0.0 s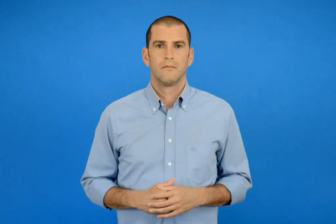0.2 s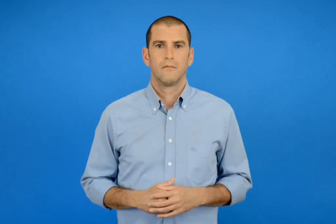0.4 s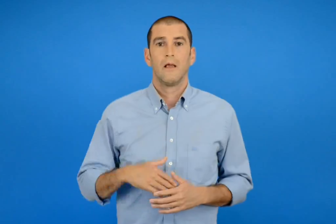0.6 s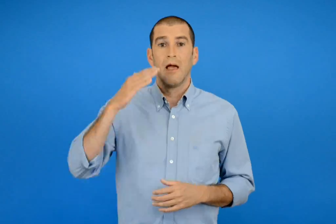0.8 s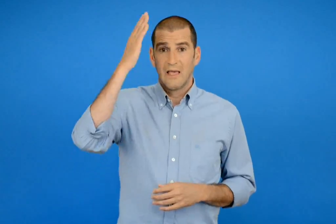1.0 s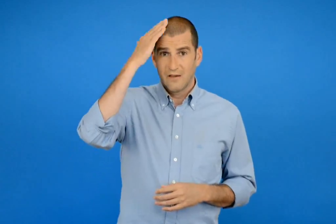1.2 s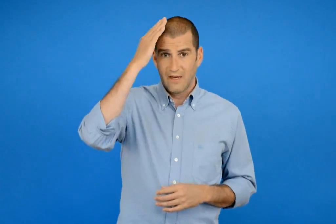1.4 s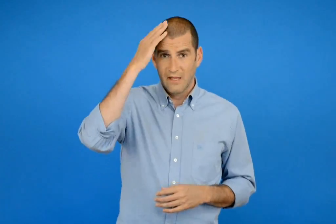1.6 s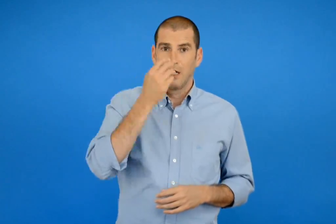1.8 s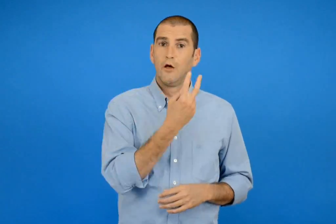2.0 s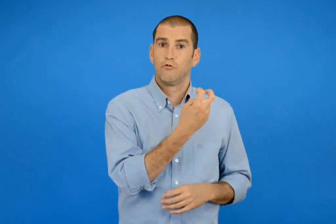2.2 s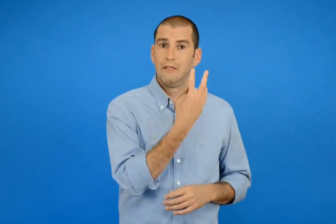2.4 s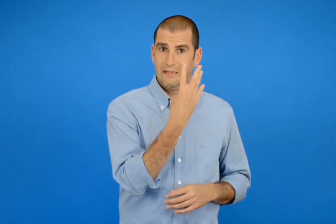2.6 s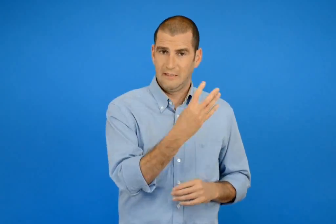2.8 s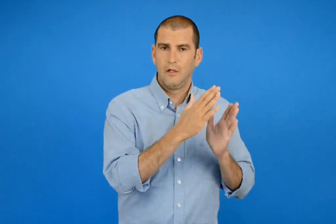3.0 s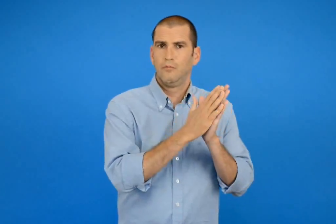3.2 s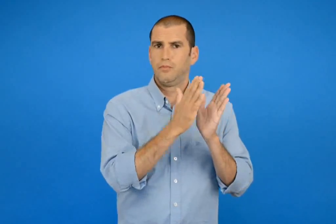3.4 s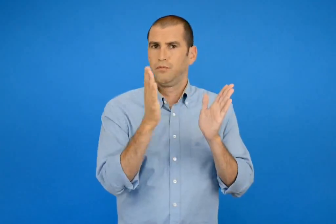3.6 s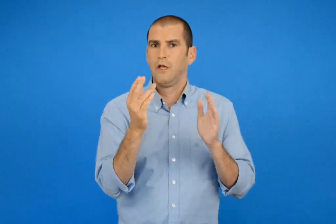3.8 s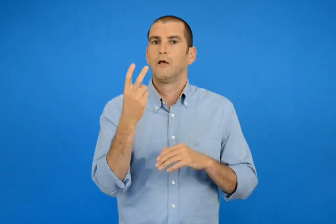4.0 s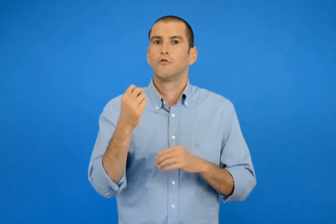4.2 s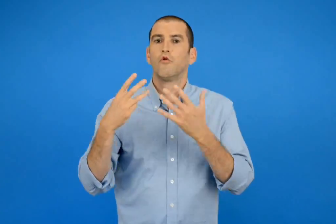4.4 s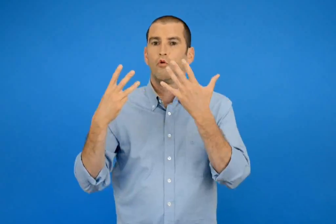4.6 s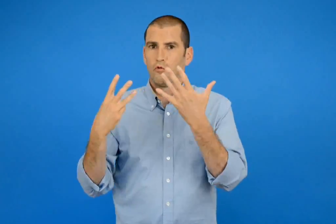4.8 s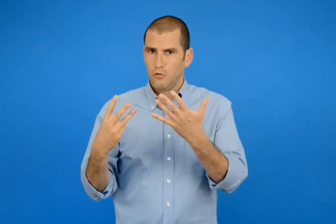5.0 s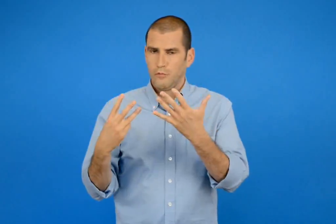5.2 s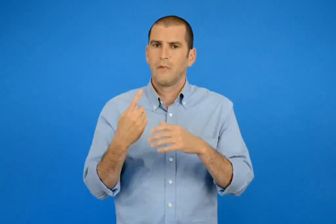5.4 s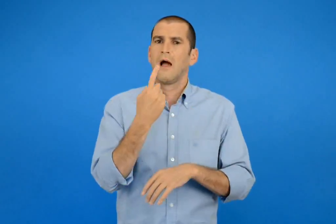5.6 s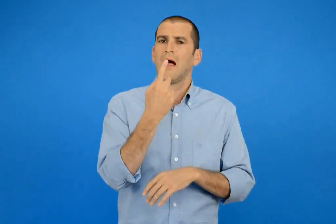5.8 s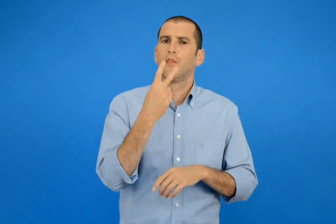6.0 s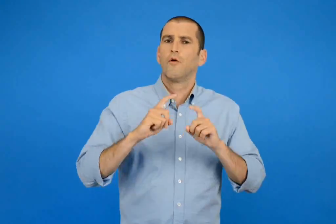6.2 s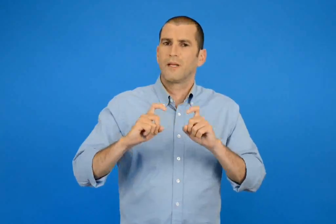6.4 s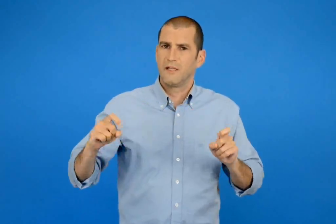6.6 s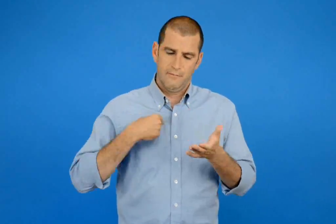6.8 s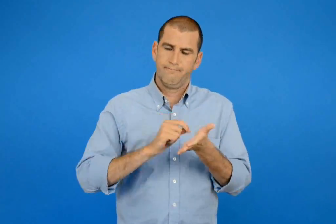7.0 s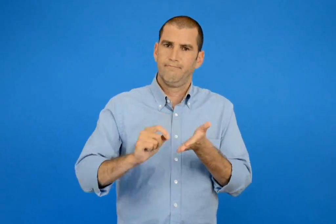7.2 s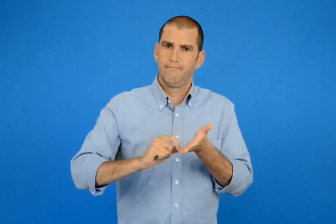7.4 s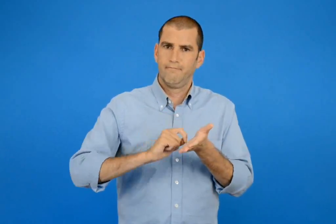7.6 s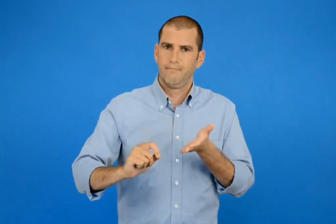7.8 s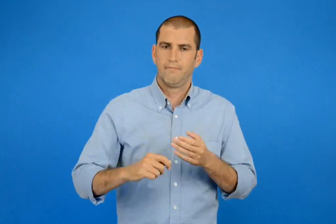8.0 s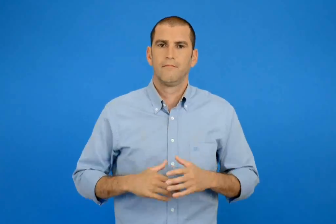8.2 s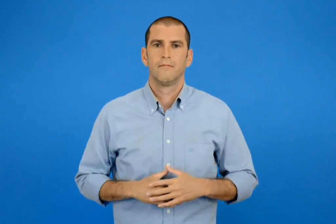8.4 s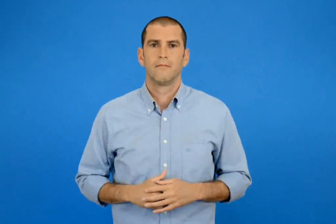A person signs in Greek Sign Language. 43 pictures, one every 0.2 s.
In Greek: γραφώ ένα δύο πράγματα που στα κεφάλαια 24 έως 28
